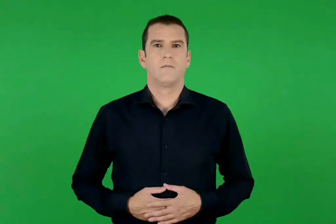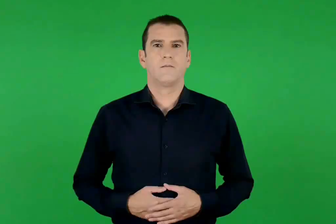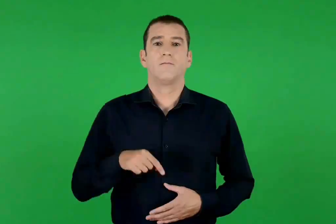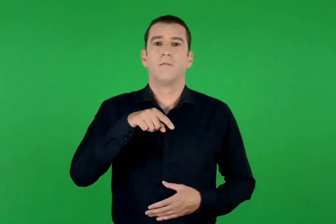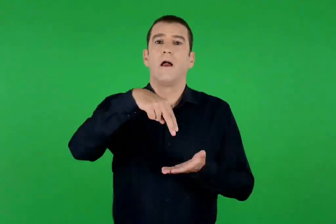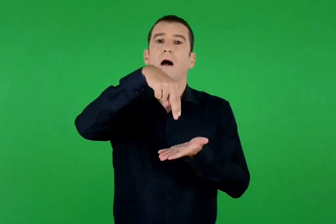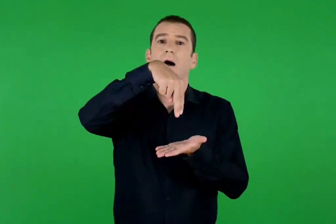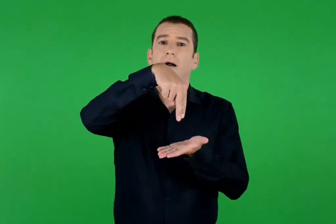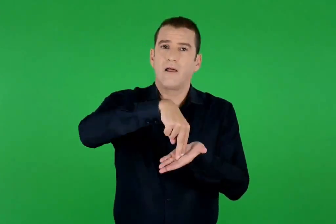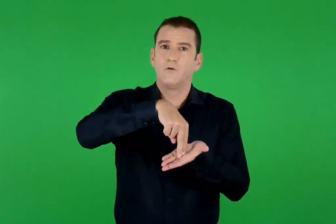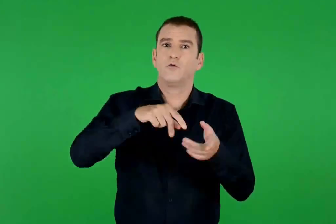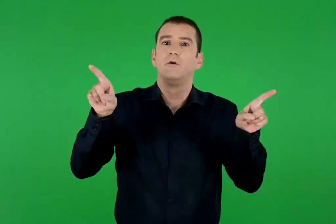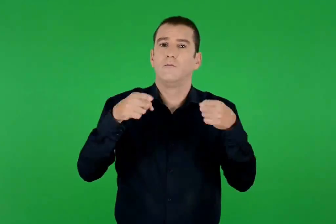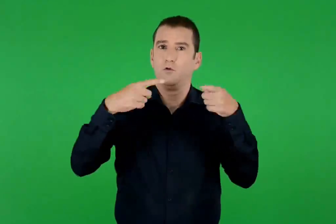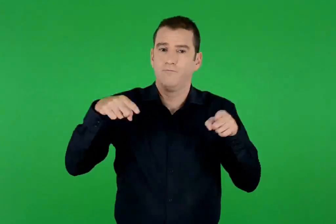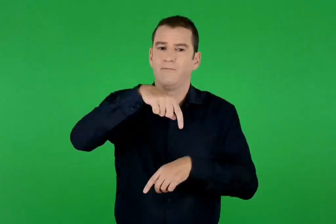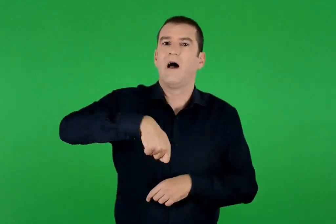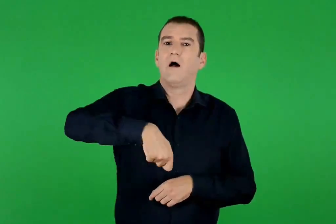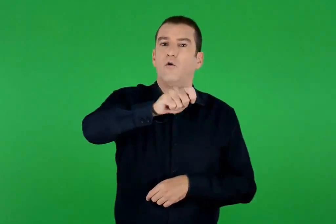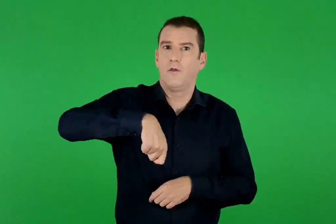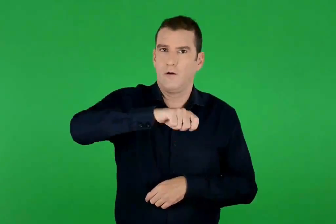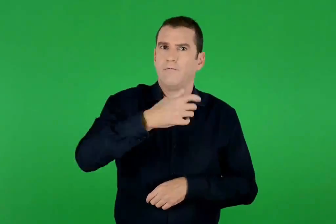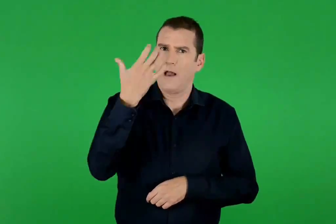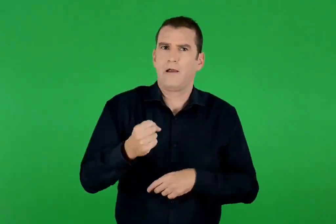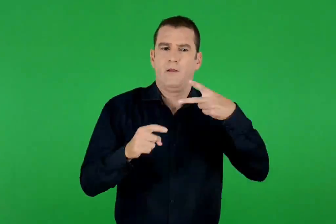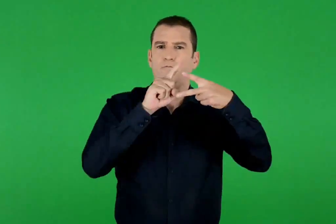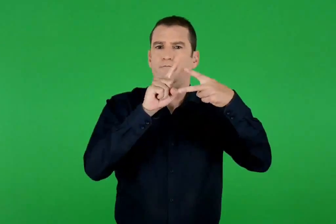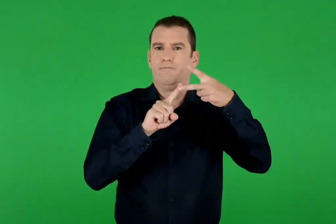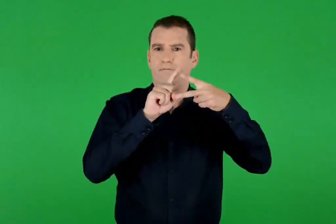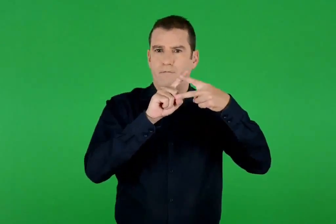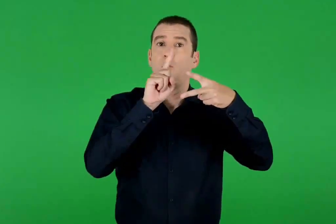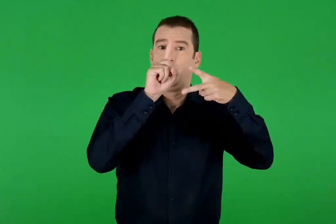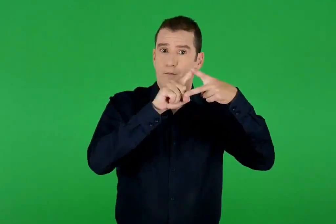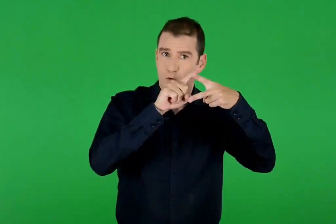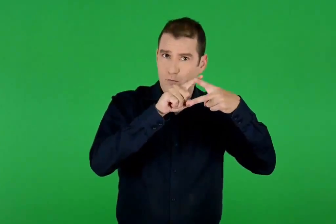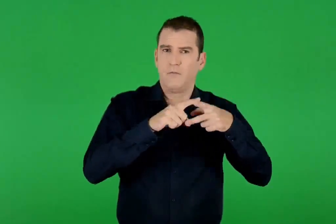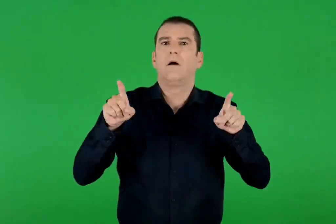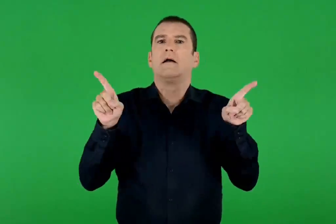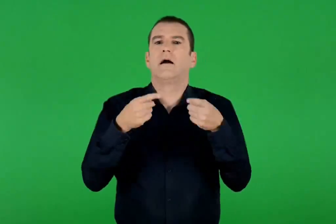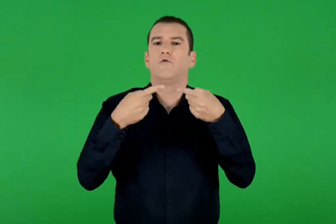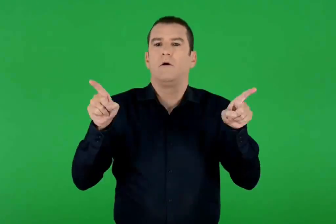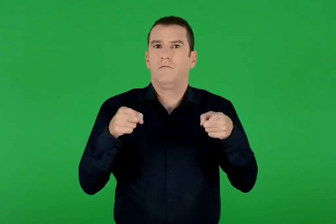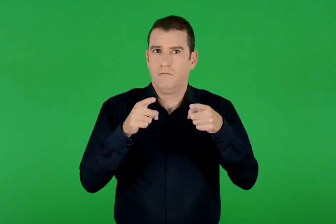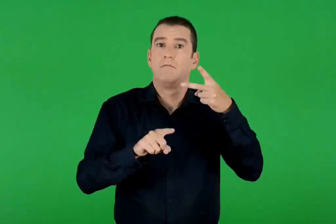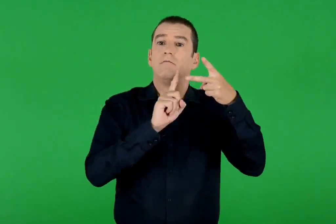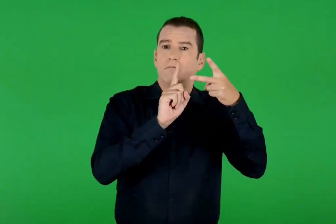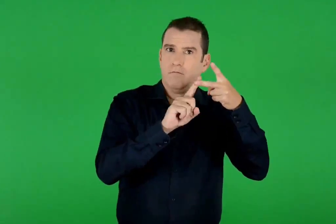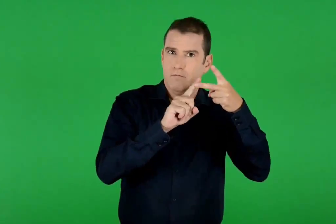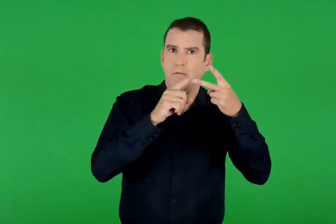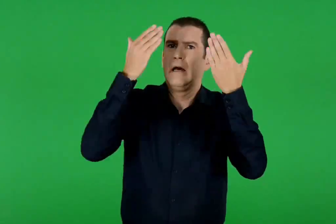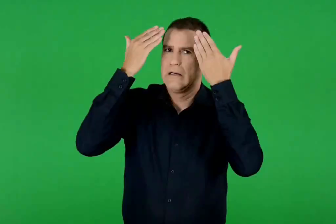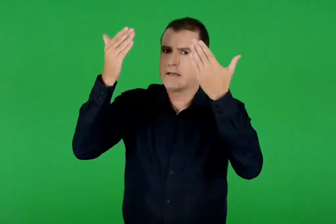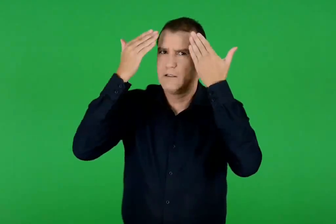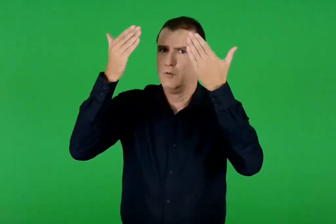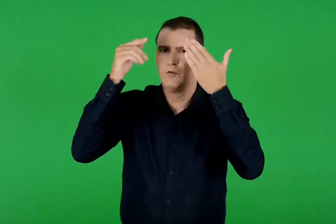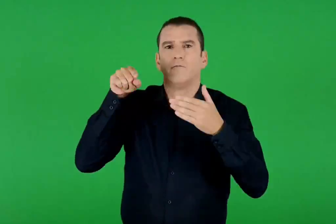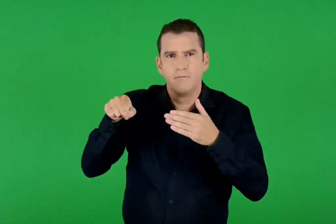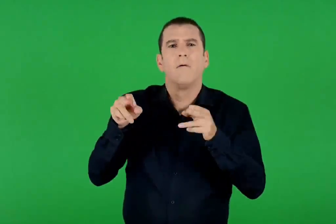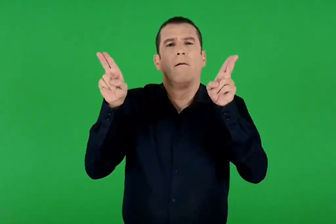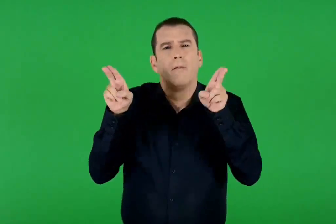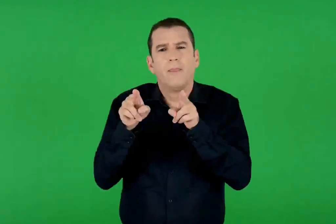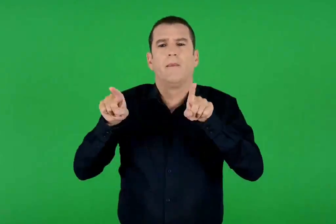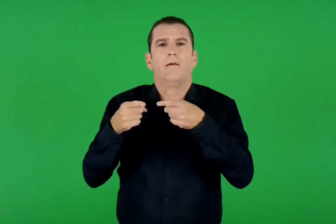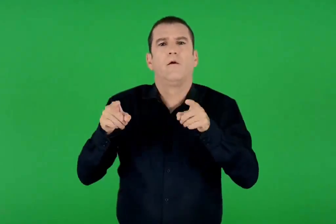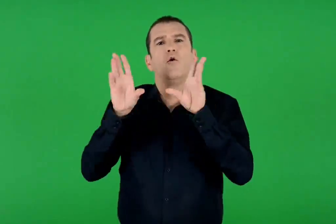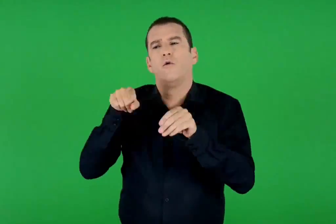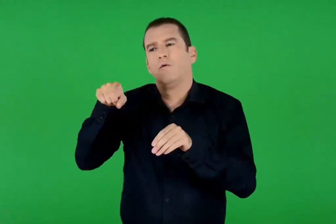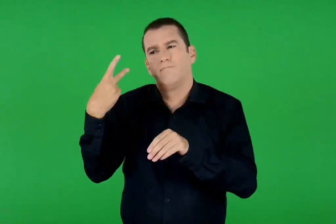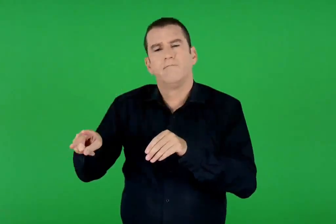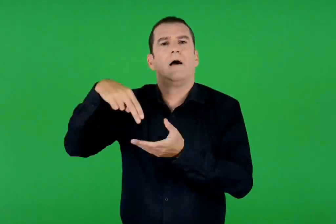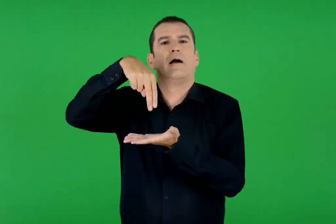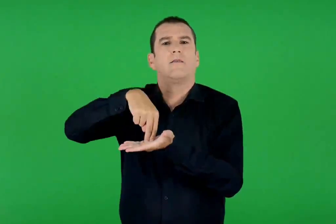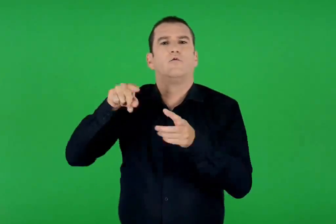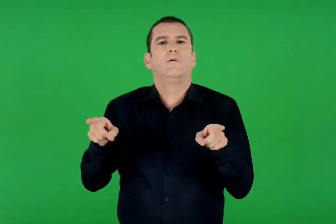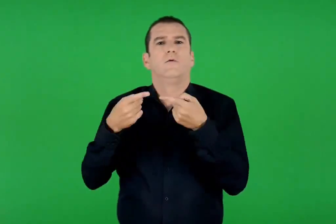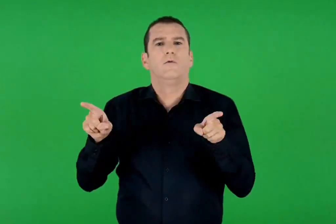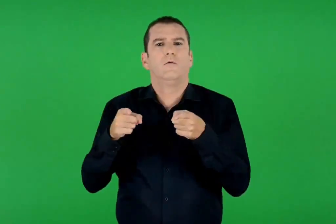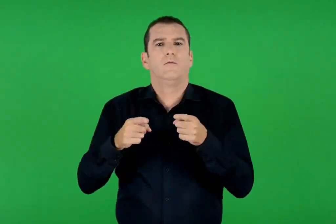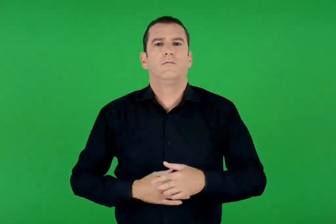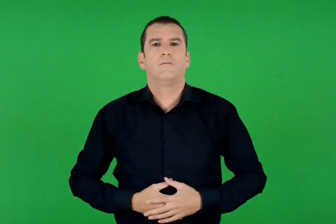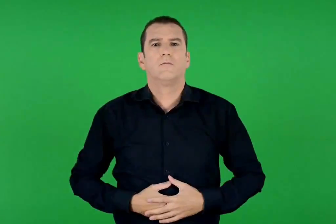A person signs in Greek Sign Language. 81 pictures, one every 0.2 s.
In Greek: η ακολουθία του ακαθίστου ύμνου περιλαμβάνει δύο μέρη α. τον κανόνα και β. τους χαιρετισμούς κοντάκιο του ακαθίστου ύμνου
